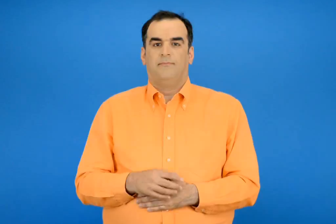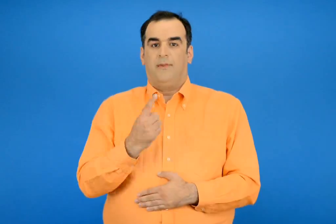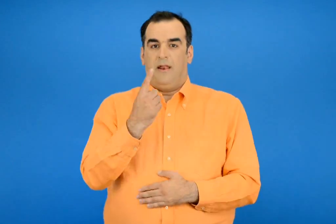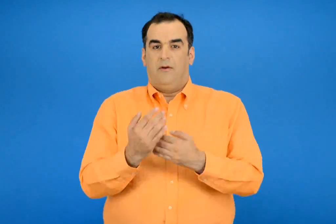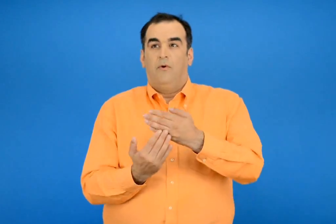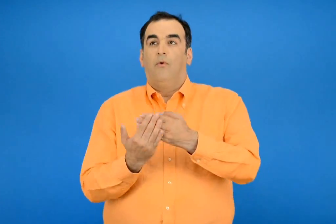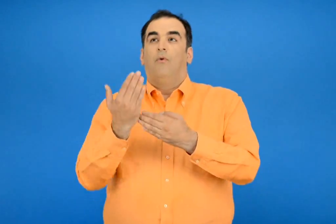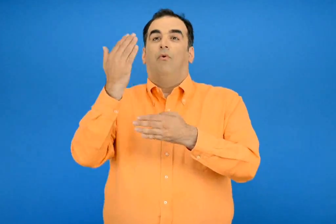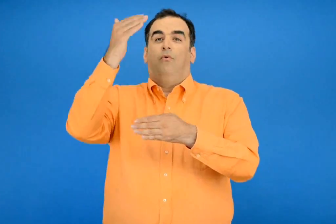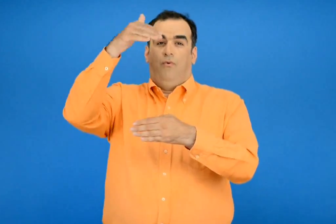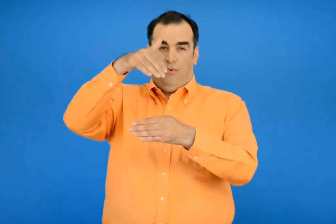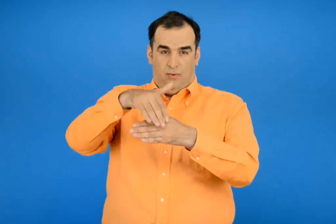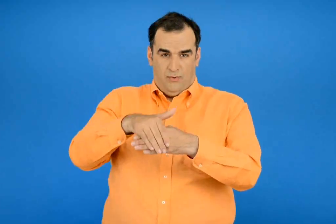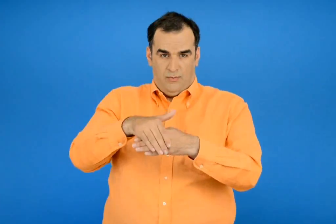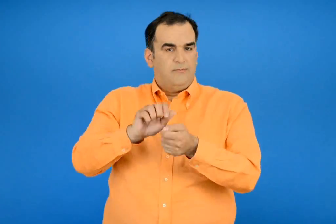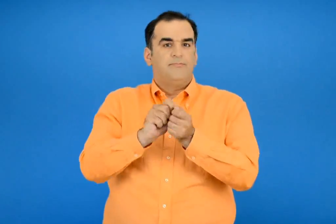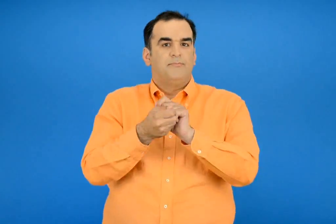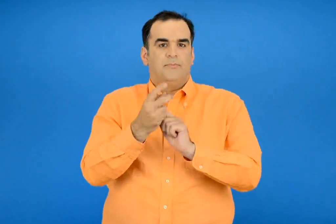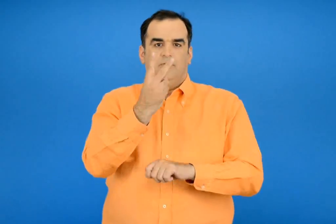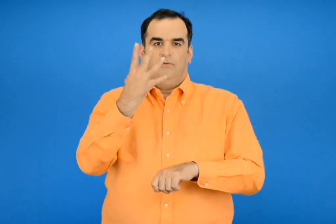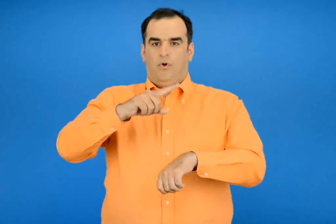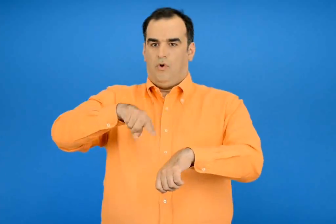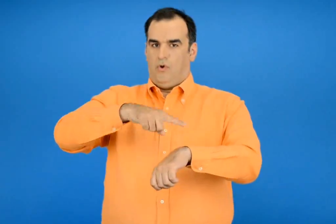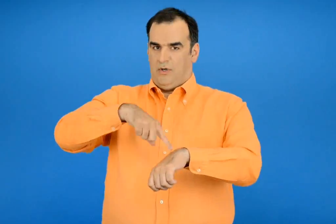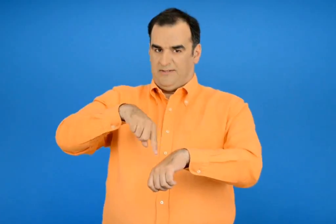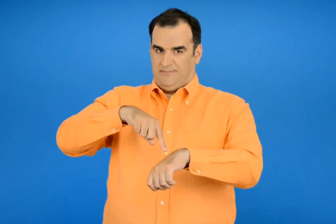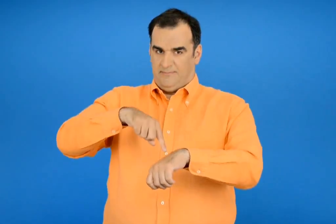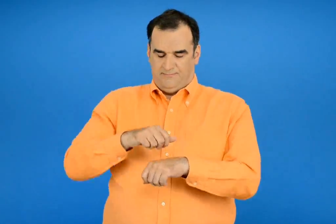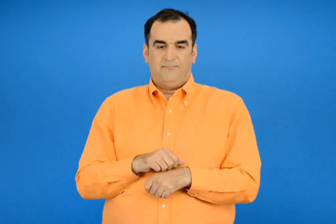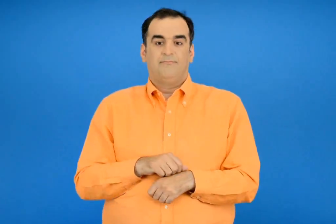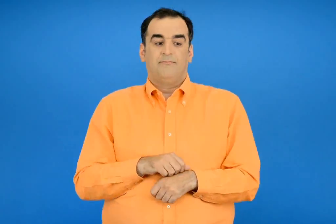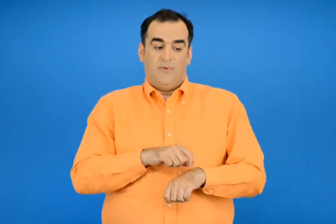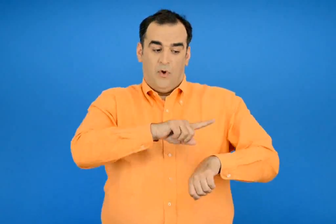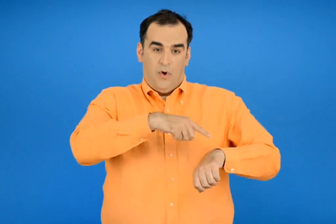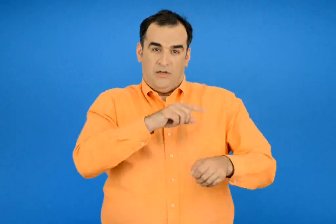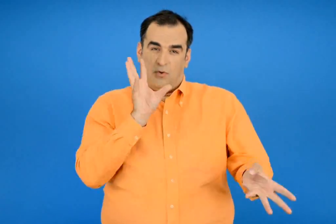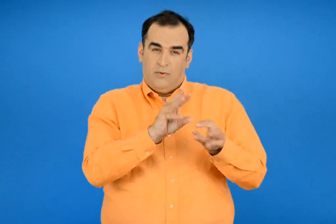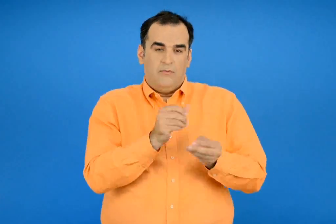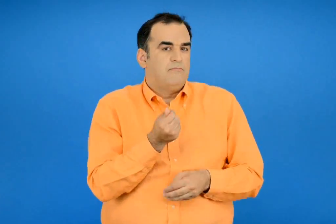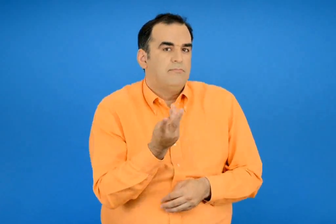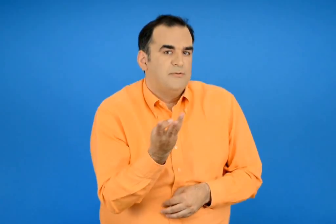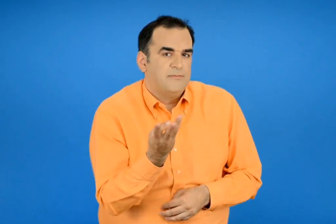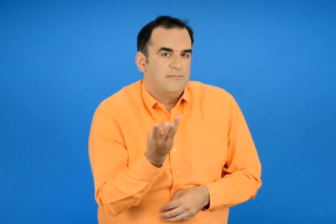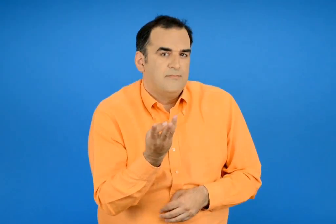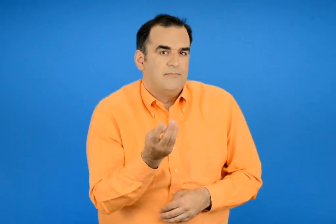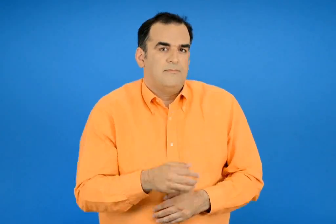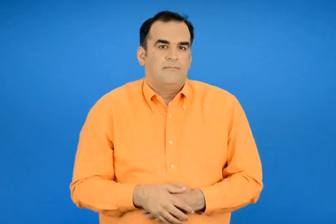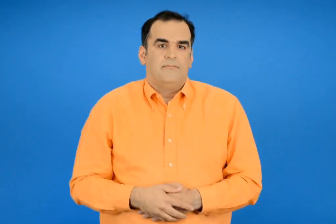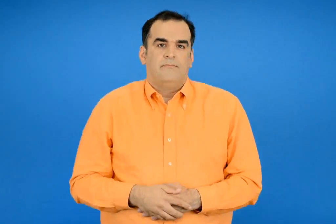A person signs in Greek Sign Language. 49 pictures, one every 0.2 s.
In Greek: ένα ημερονύχτιο έχει 24 ώρες πόσες ώρες έχουν
